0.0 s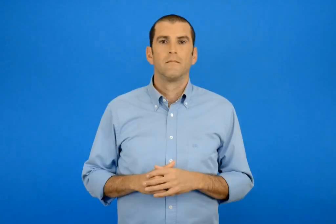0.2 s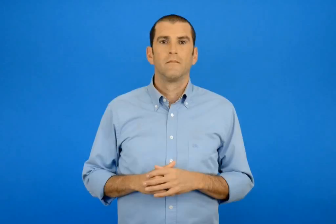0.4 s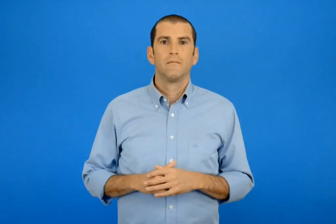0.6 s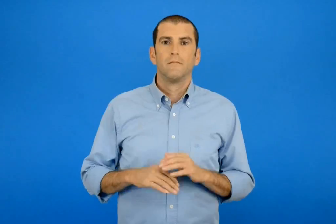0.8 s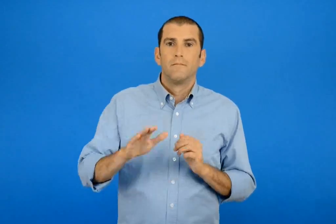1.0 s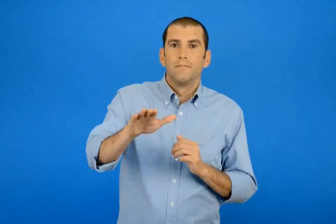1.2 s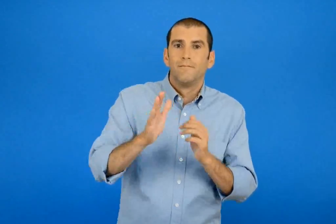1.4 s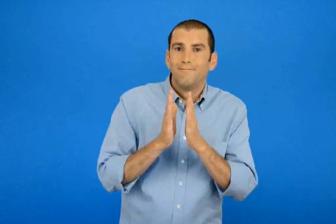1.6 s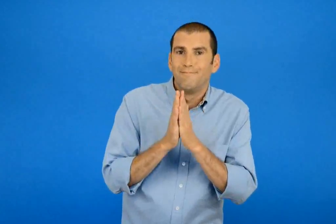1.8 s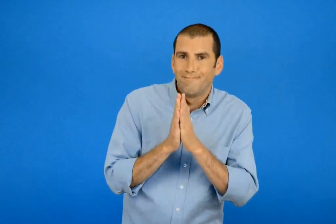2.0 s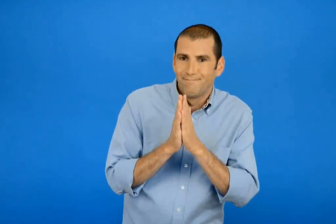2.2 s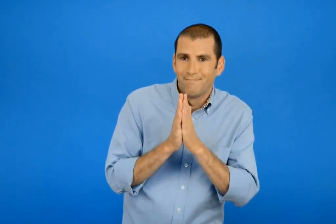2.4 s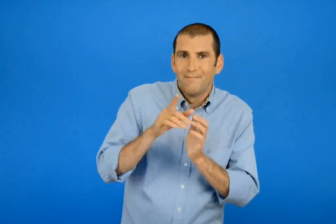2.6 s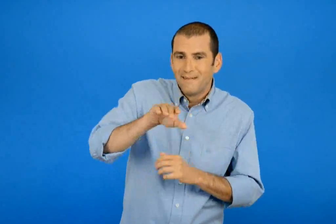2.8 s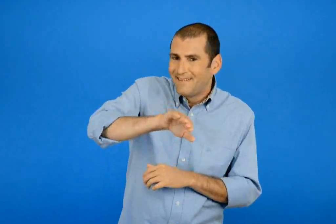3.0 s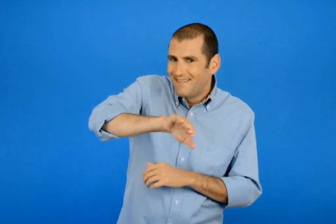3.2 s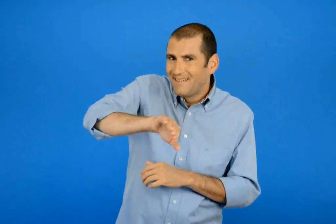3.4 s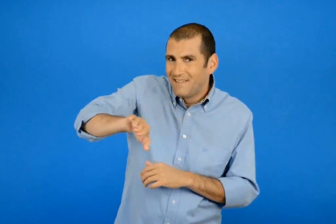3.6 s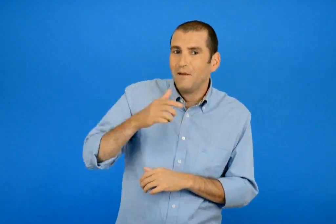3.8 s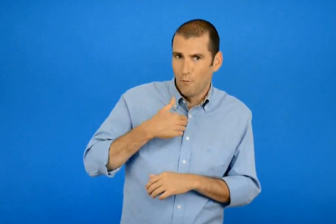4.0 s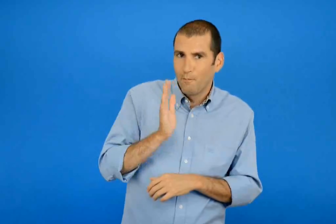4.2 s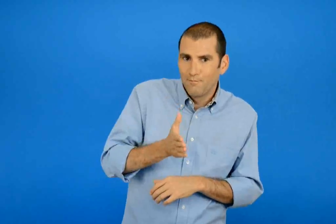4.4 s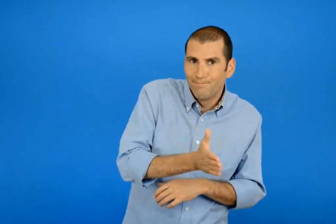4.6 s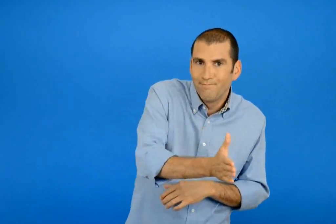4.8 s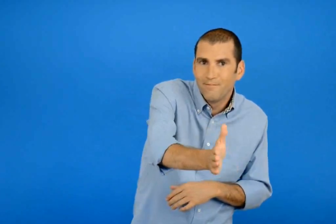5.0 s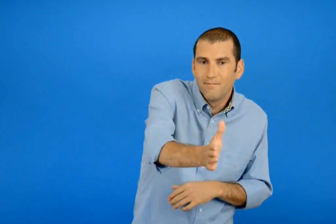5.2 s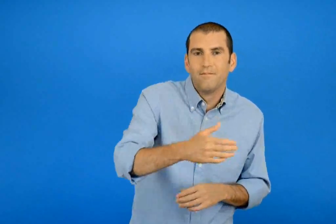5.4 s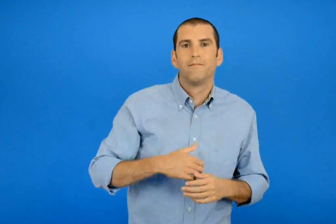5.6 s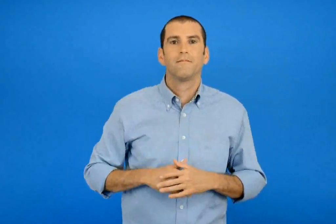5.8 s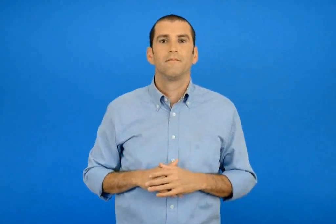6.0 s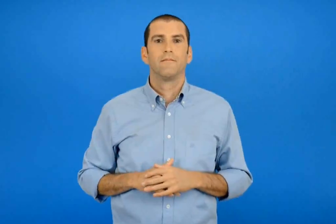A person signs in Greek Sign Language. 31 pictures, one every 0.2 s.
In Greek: σας παρακαλώ κάνετε λίγο πιο πέρα να περάσω ;
